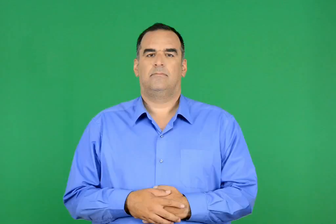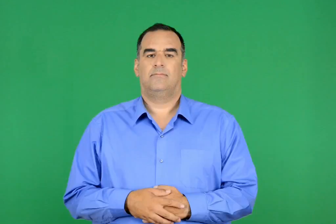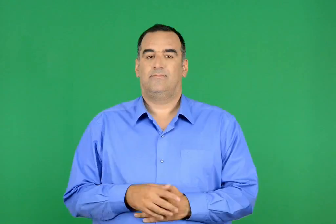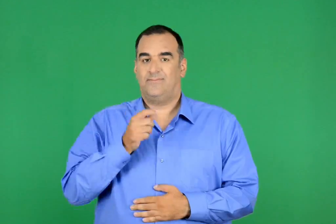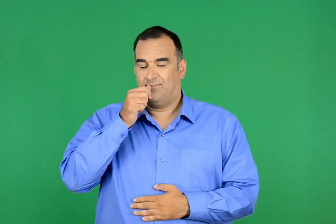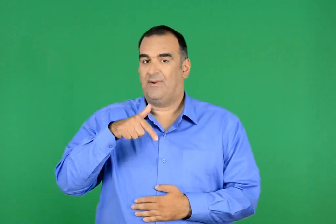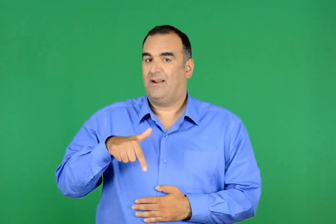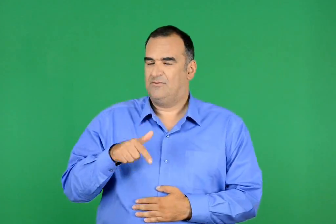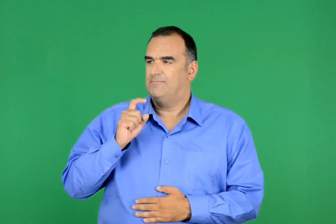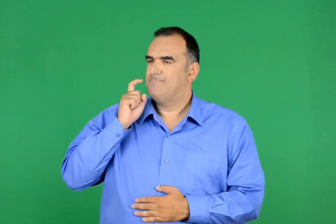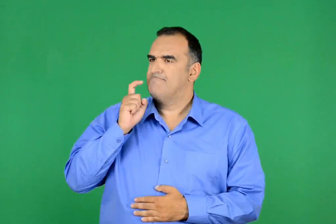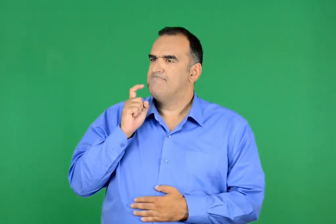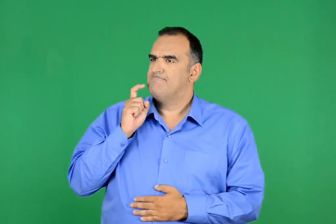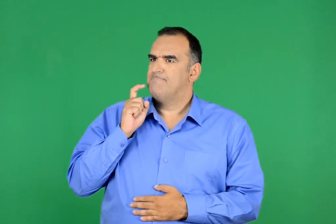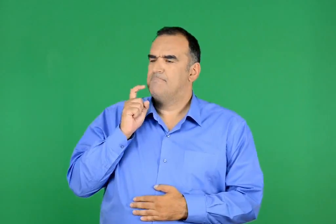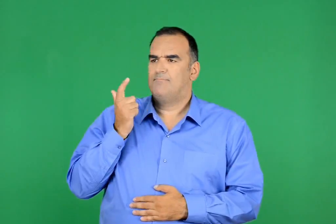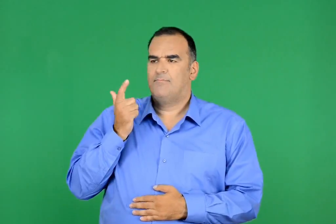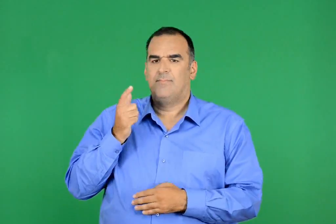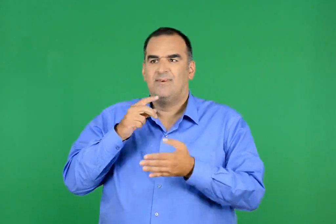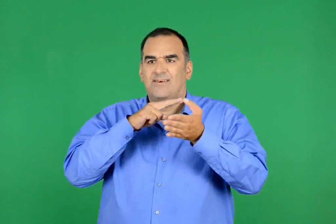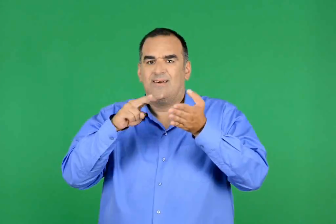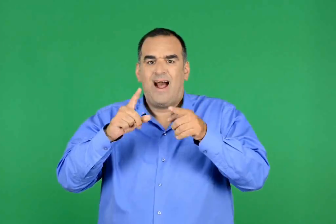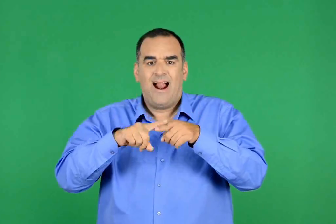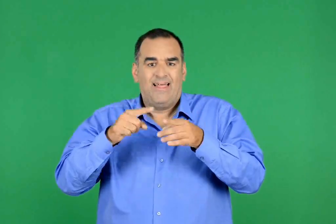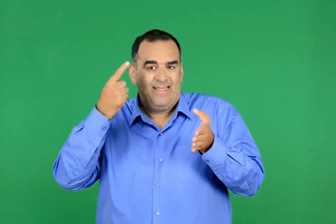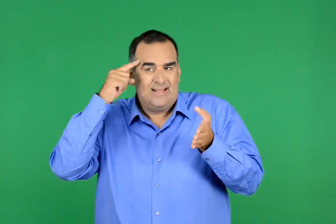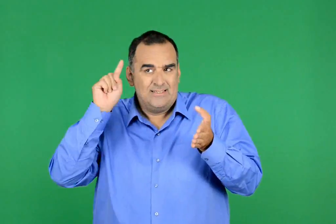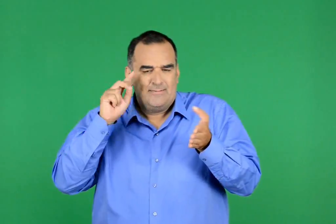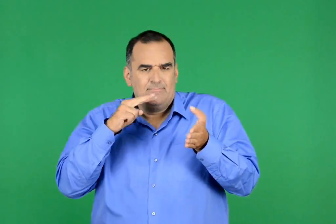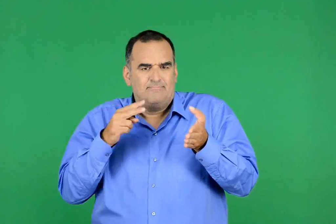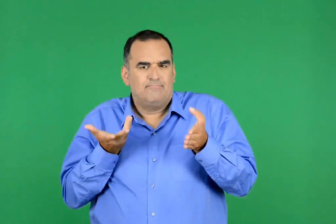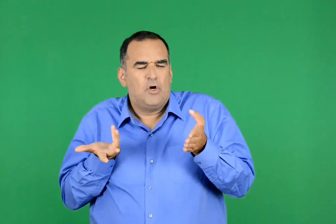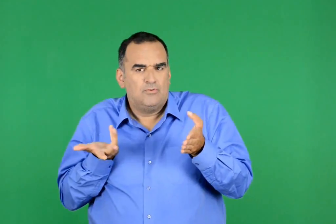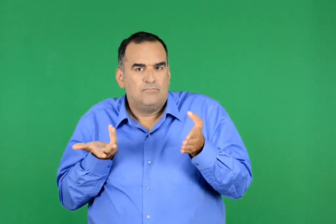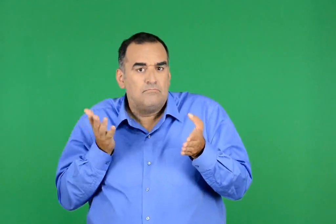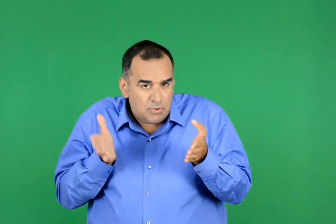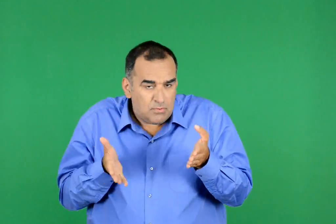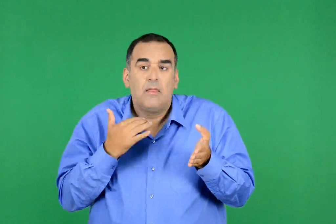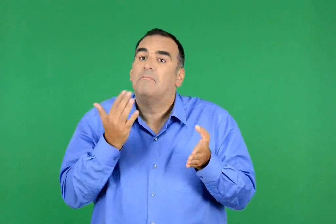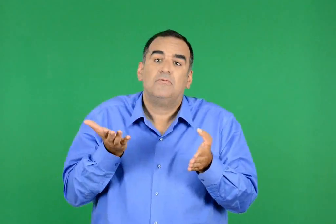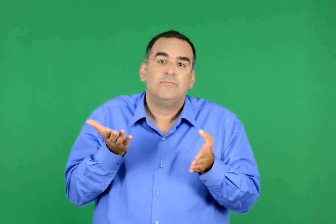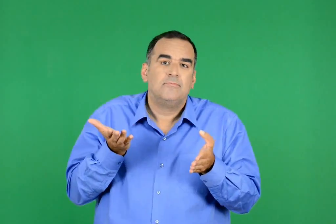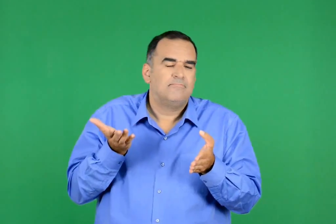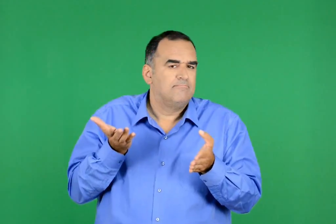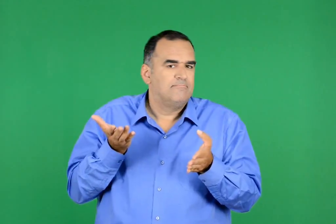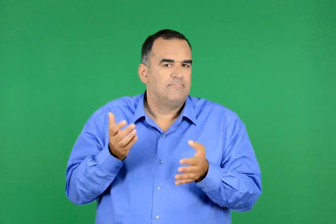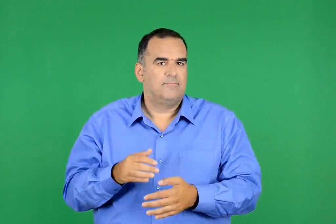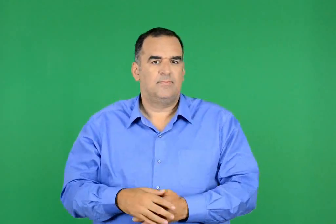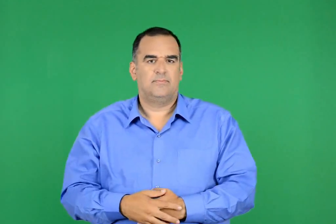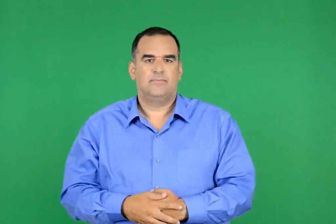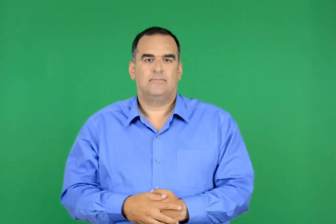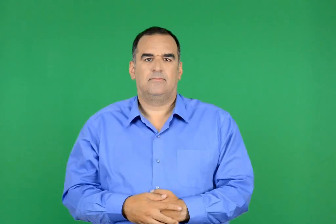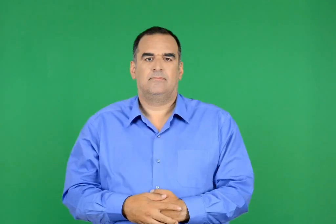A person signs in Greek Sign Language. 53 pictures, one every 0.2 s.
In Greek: μα αν δεν ξέρουν ελληνικά ; αν δεν μπορέσουν να το διαβάσουν ; σκέφτηκε ο γλαύκος
